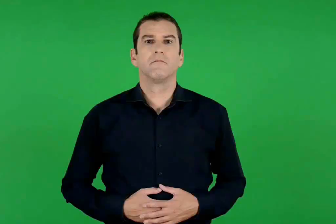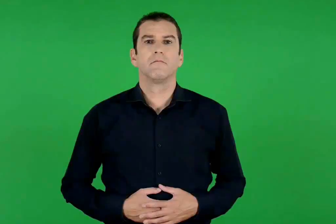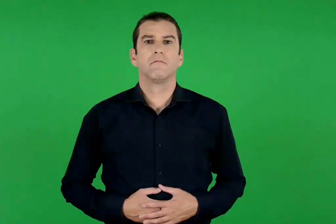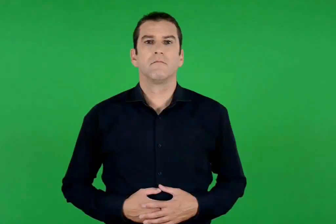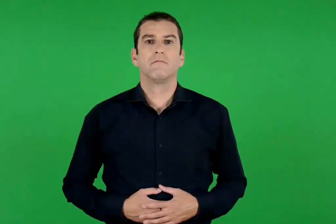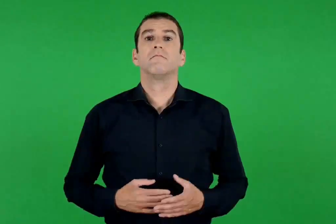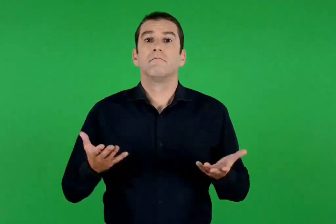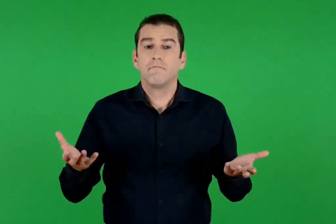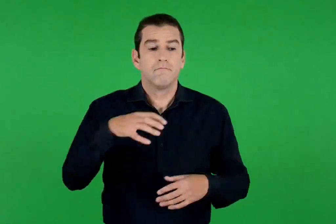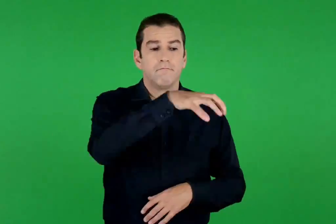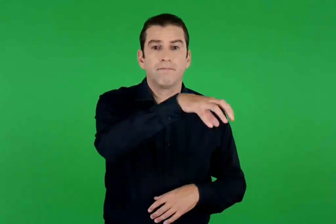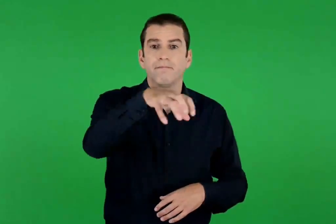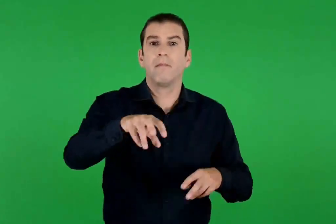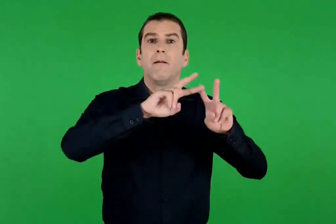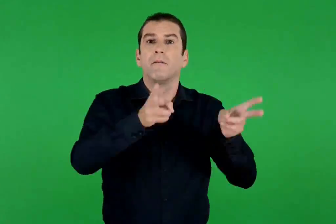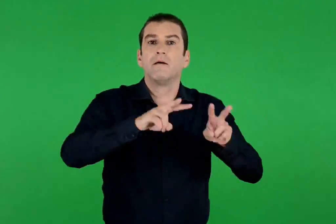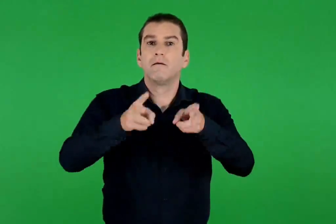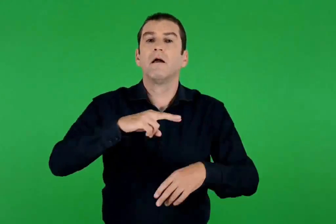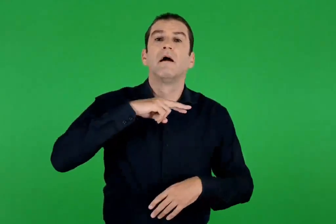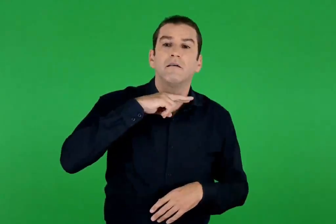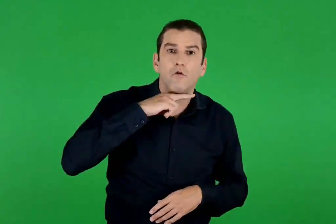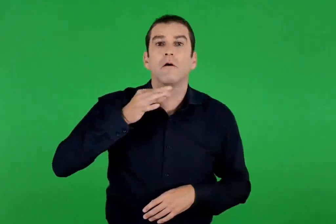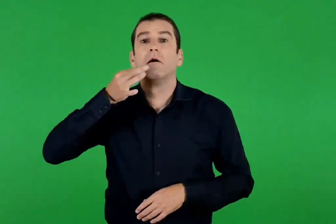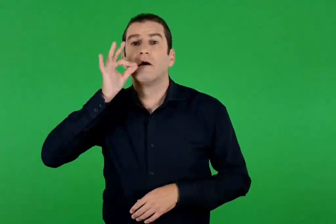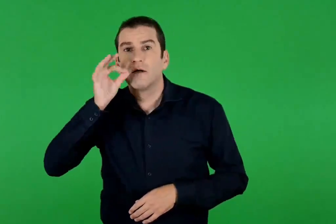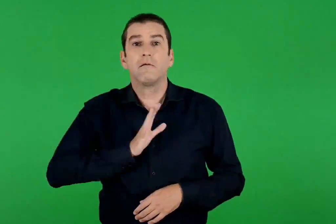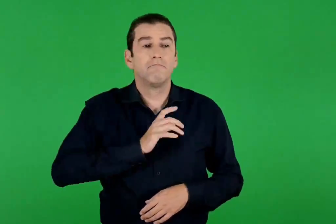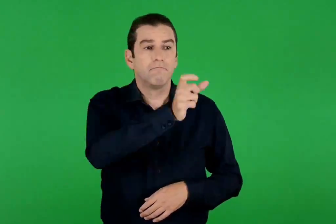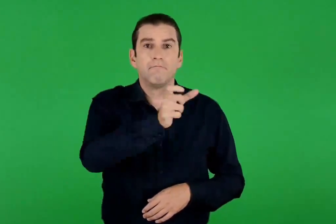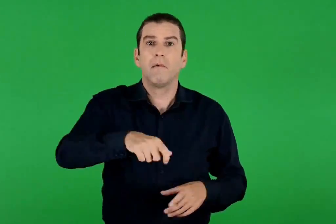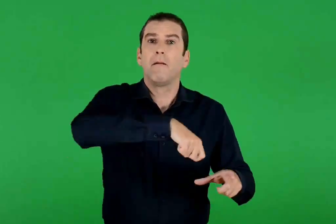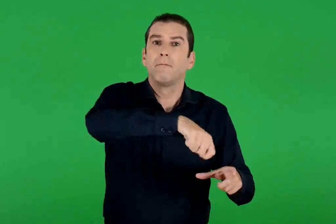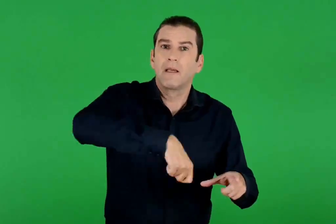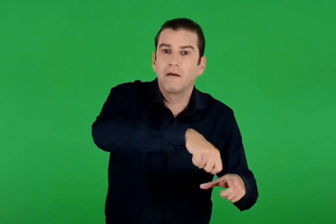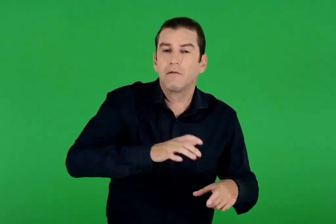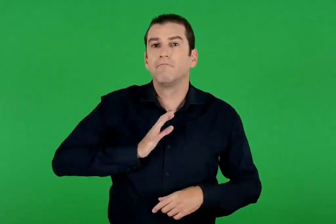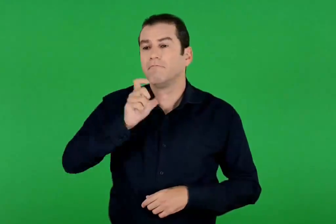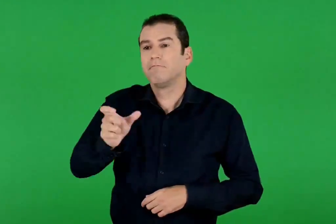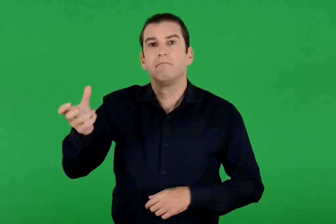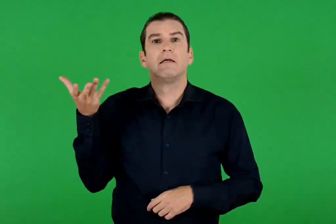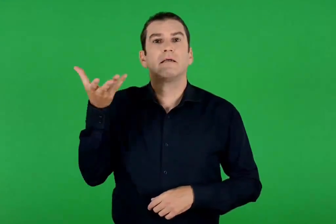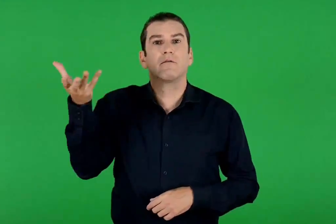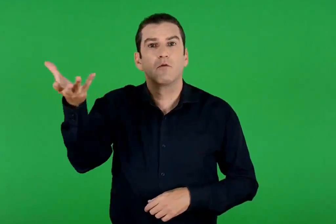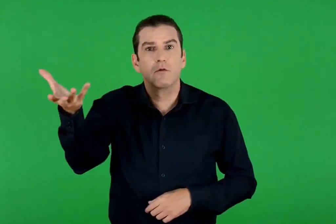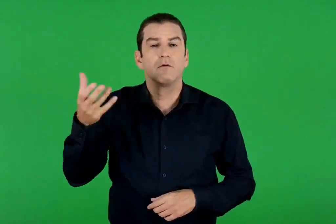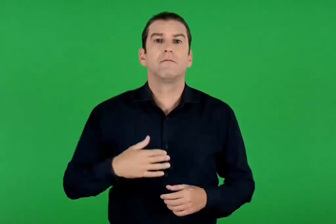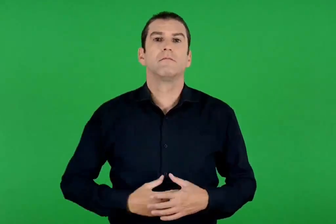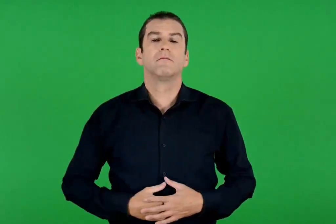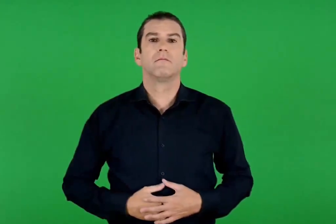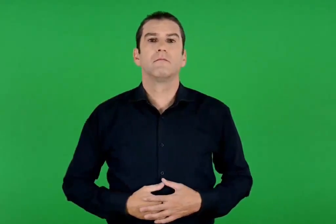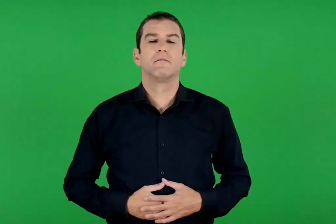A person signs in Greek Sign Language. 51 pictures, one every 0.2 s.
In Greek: είναι οι μάγειροι και οι σερβιτόροι στα εστιατόρια και στα καφενεία
